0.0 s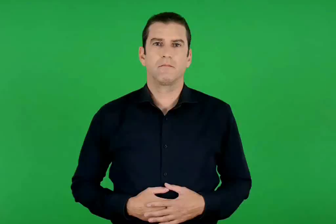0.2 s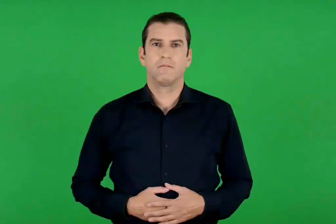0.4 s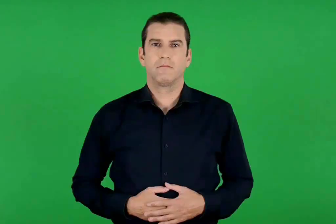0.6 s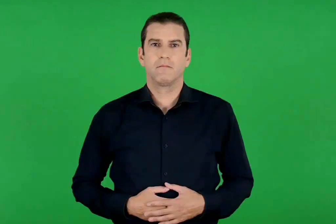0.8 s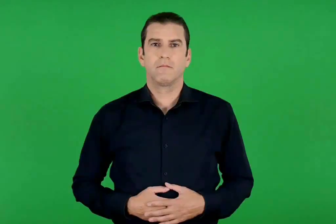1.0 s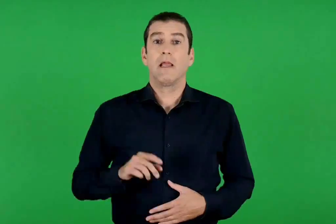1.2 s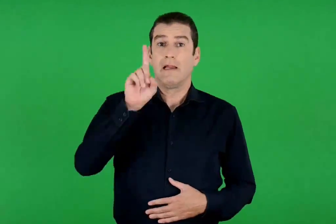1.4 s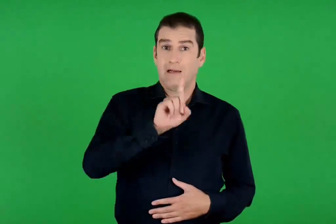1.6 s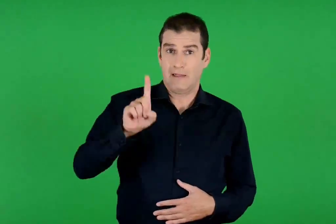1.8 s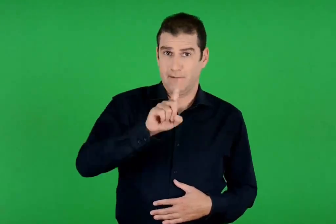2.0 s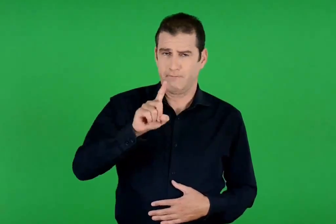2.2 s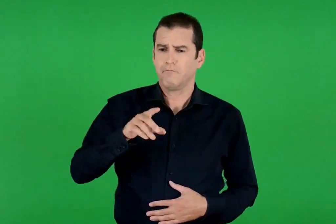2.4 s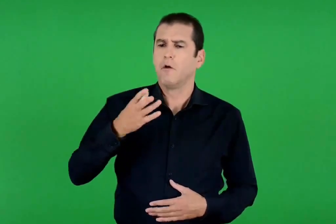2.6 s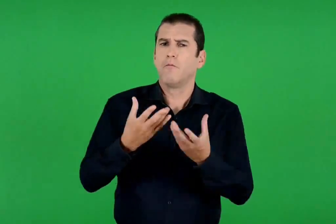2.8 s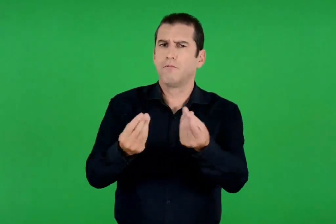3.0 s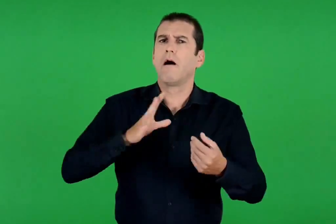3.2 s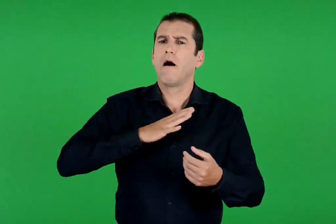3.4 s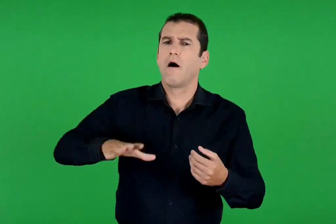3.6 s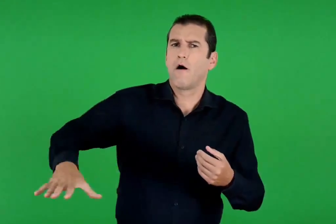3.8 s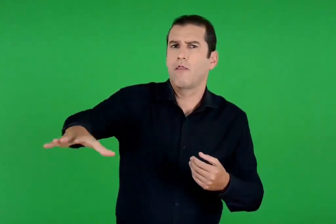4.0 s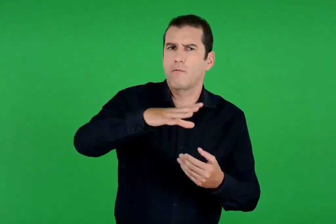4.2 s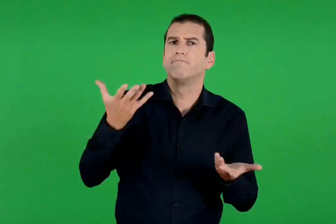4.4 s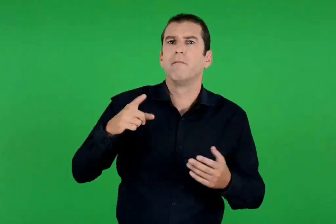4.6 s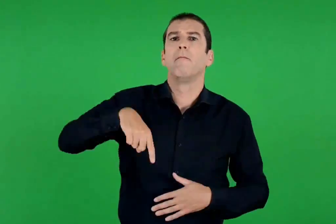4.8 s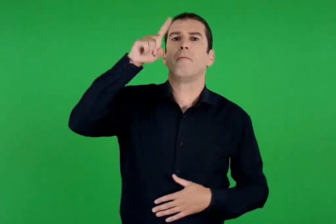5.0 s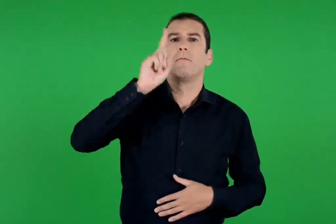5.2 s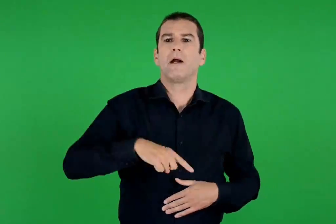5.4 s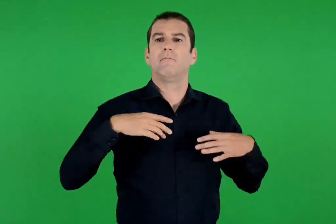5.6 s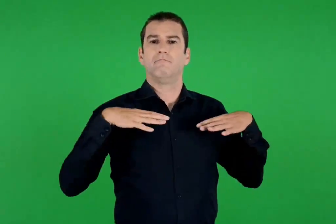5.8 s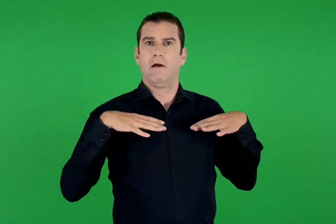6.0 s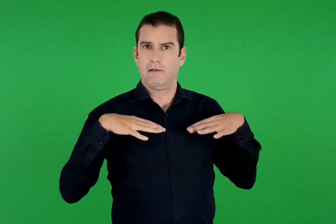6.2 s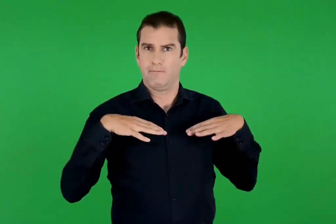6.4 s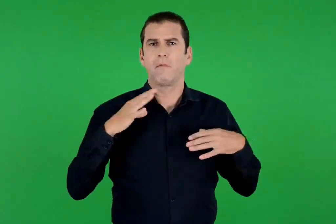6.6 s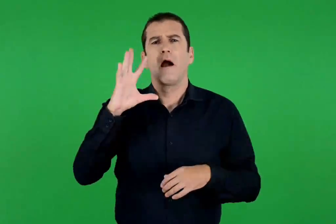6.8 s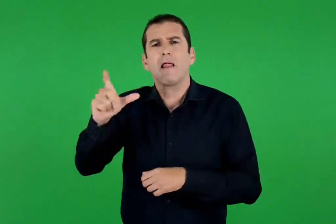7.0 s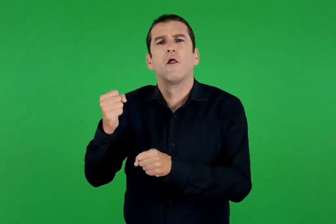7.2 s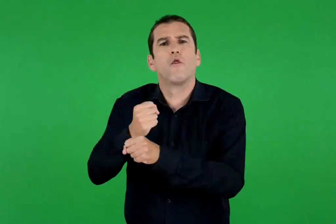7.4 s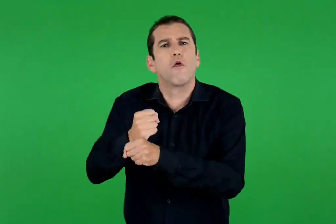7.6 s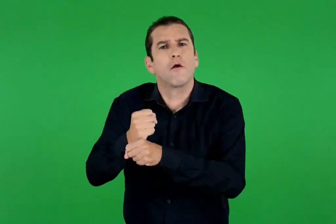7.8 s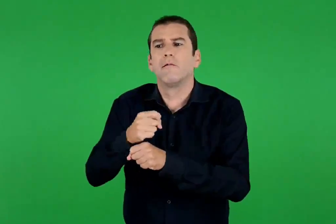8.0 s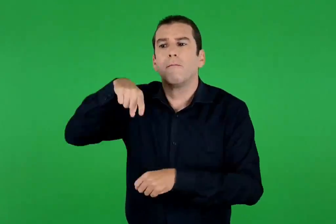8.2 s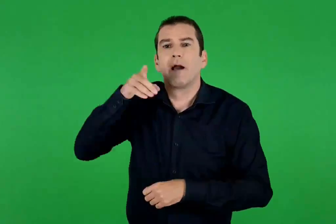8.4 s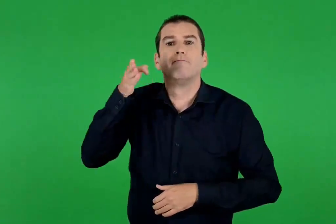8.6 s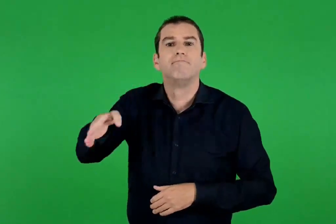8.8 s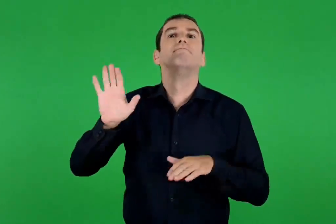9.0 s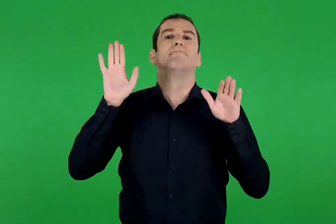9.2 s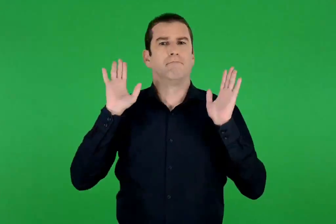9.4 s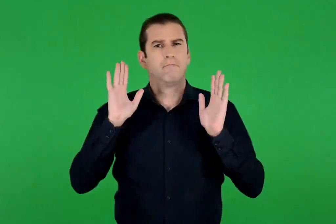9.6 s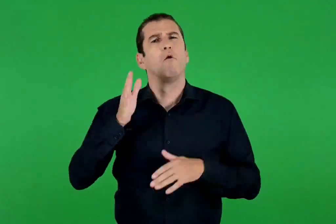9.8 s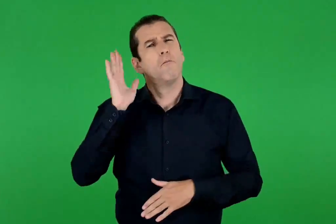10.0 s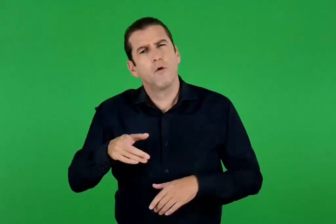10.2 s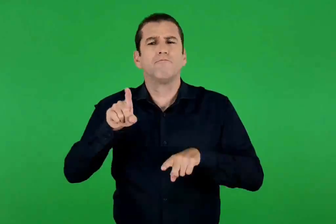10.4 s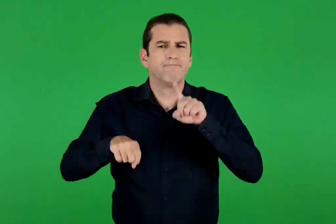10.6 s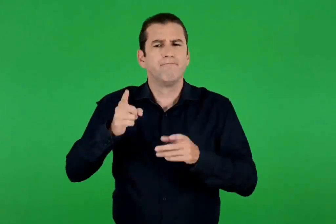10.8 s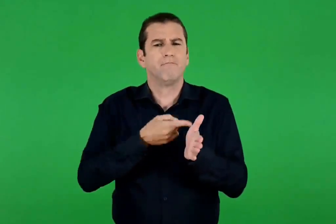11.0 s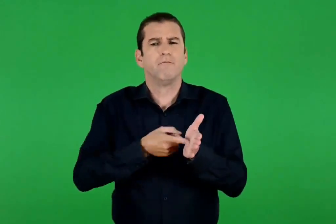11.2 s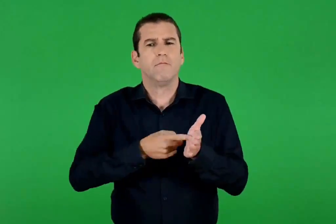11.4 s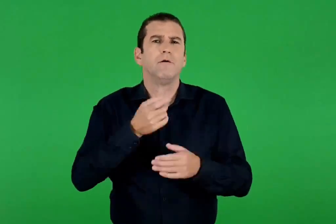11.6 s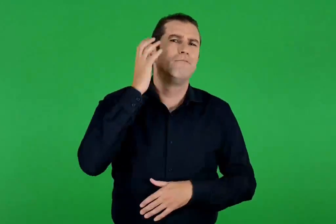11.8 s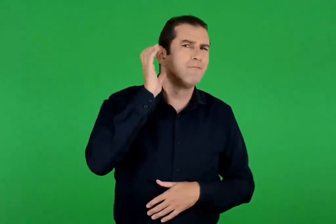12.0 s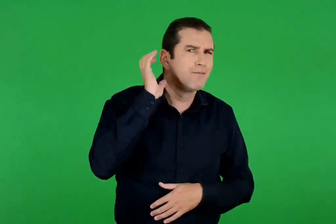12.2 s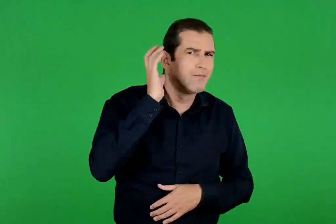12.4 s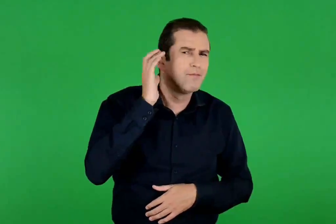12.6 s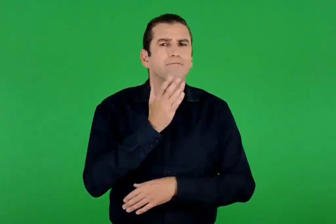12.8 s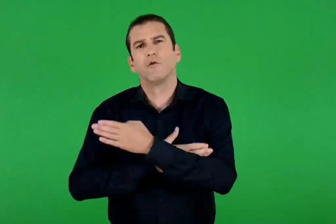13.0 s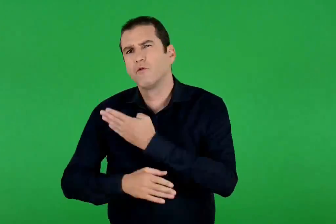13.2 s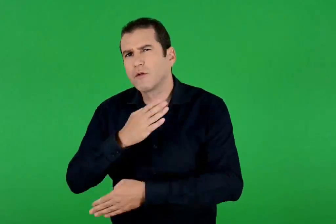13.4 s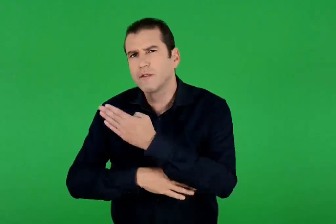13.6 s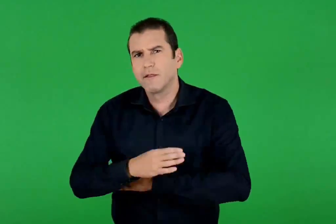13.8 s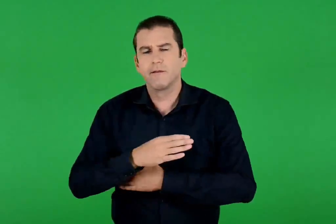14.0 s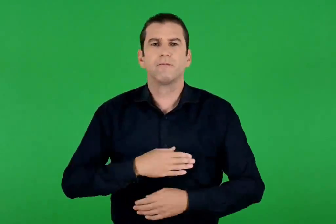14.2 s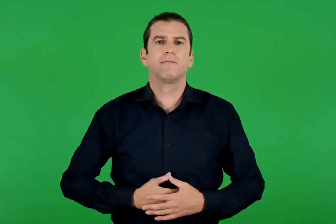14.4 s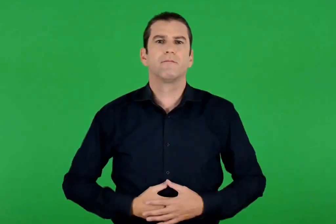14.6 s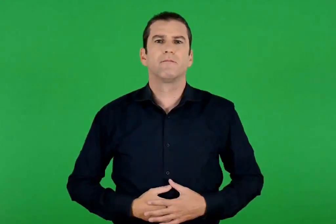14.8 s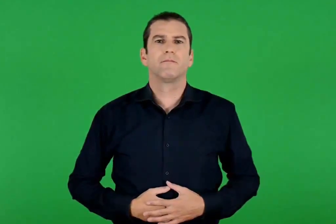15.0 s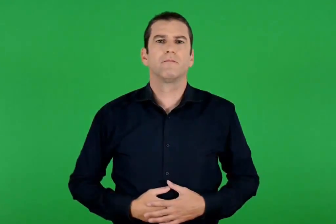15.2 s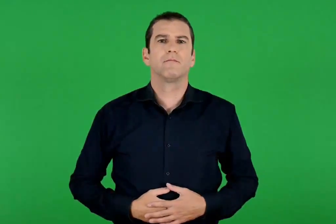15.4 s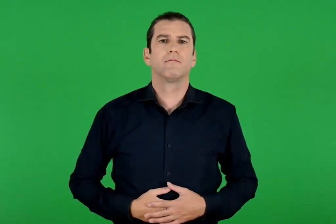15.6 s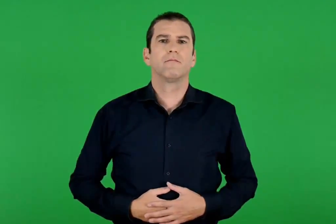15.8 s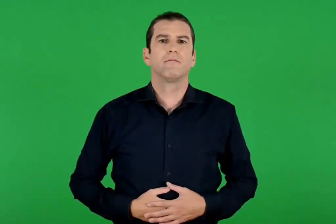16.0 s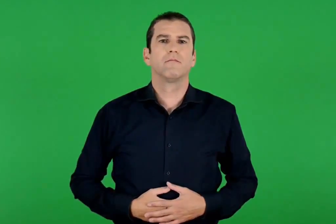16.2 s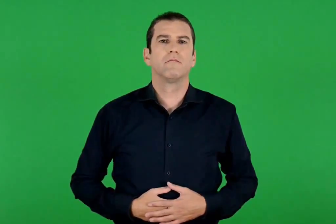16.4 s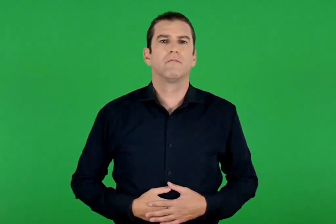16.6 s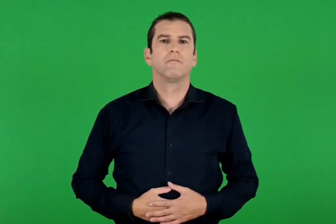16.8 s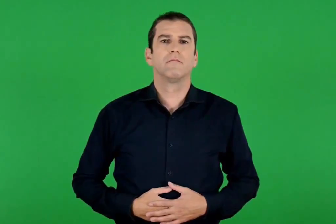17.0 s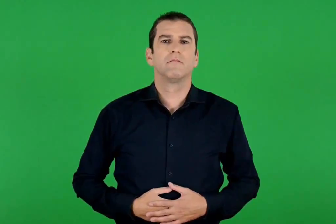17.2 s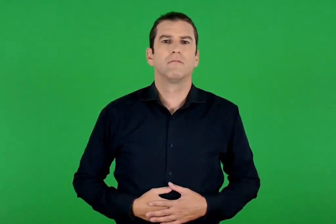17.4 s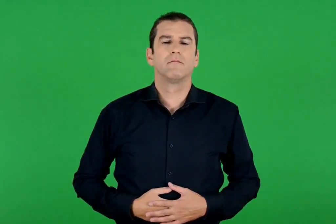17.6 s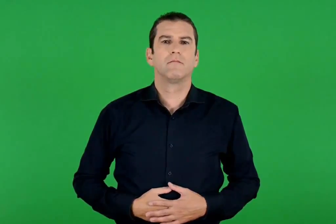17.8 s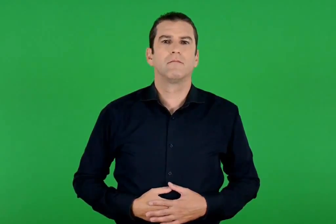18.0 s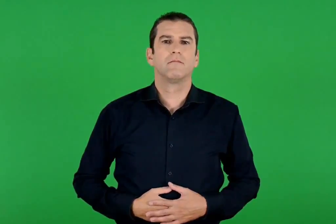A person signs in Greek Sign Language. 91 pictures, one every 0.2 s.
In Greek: η κυριακή για τους περισσότερους ανθρώπους είναι μέρα αργίας και αποχής από την καθημερινή δουλειά τους , η οποία αρκετές φορές μπορεί να είναι βαρετή και κουραστική
